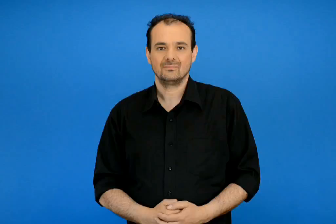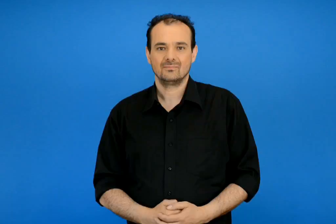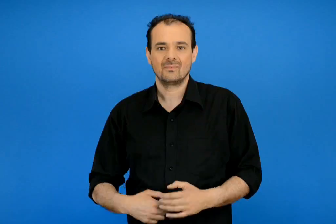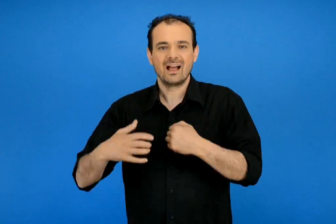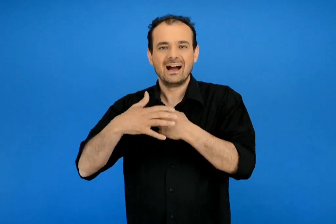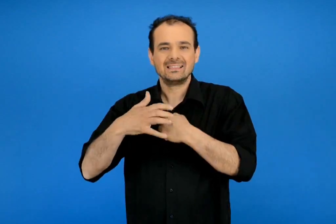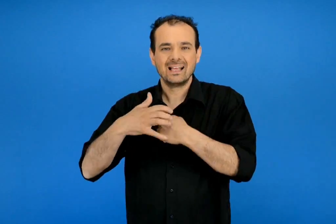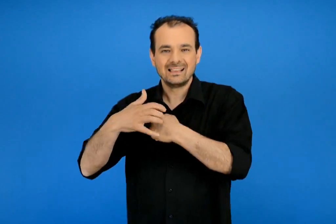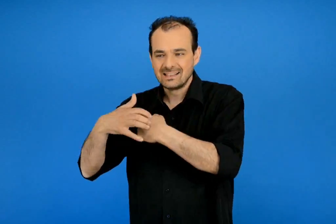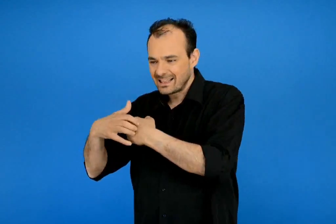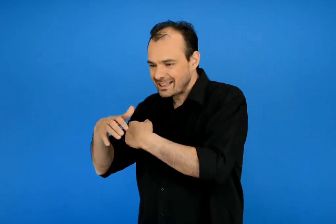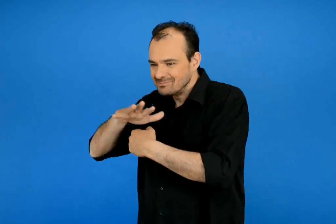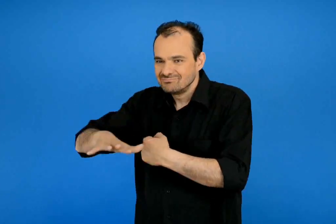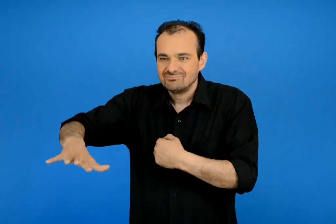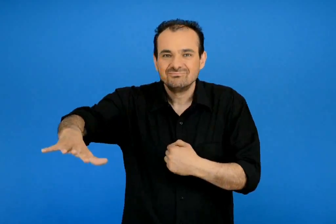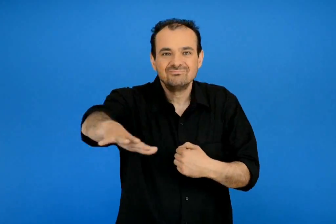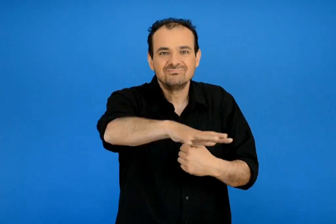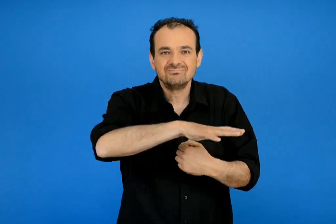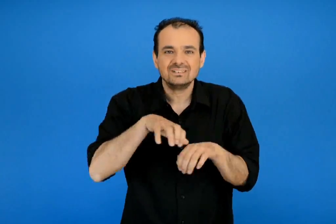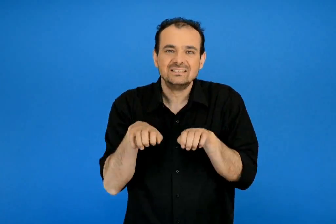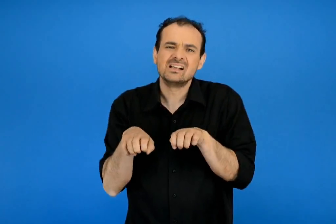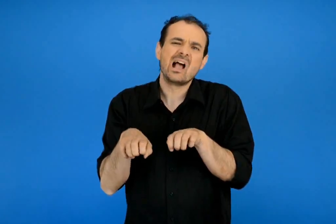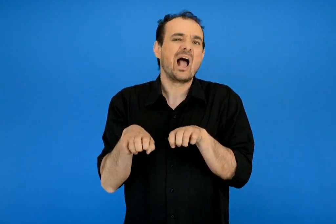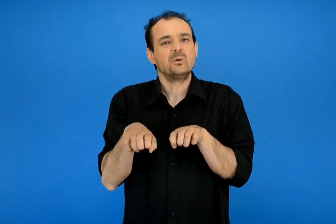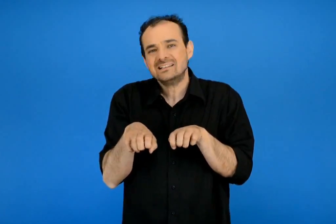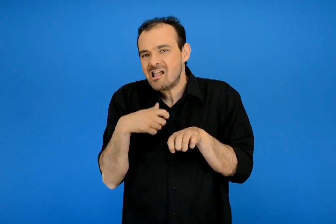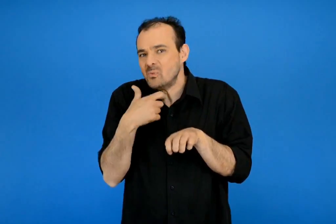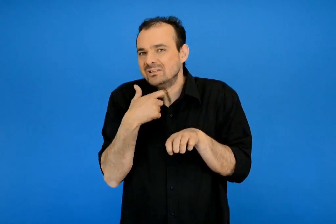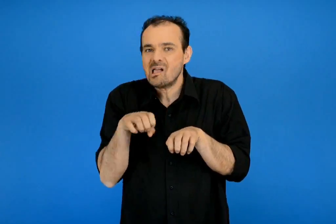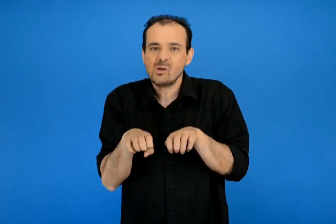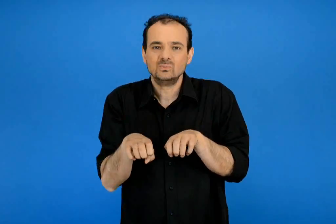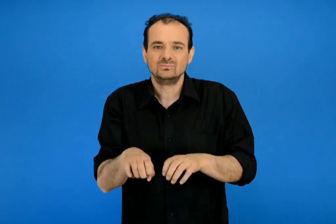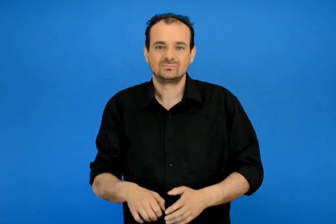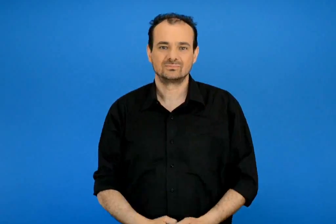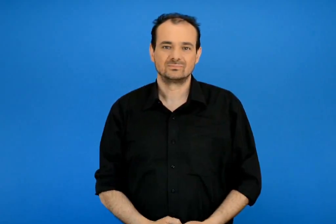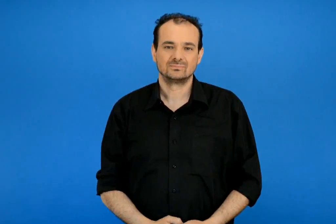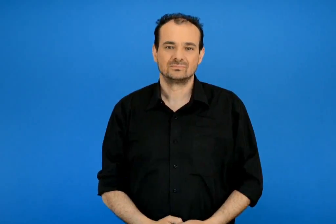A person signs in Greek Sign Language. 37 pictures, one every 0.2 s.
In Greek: οι γάτες της περιοχής αρχίζουν να νιαουρίζουν
